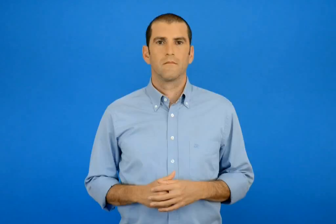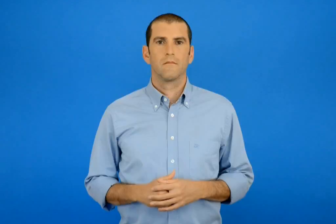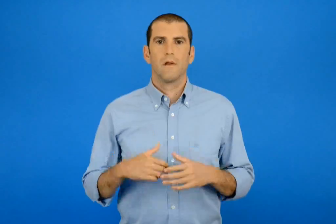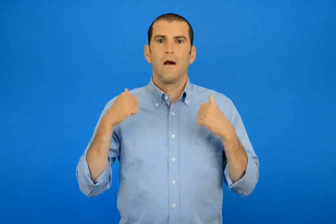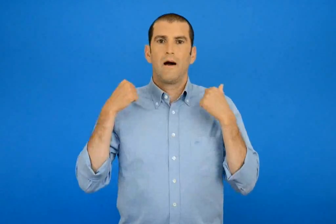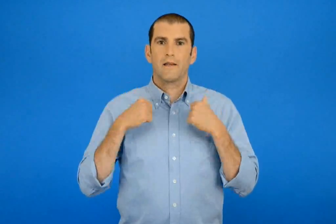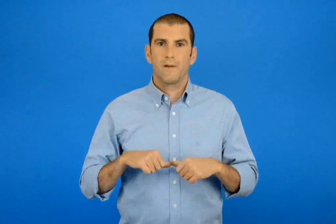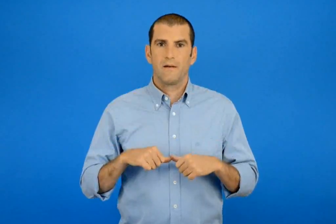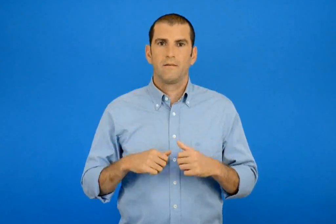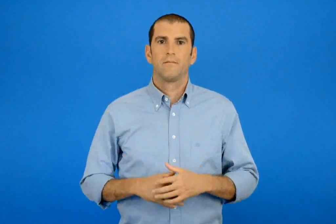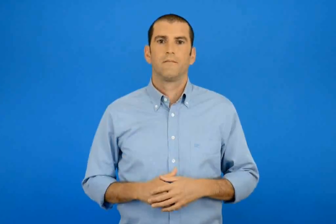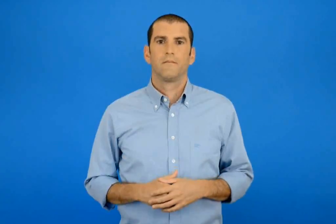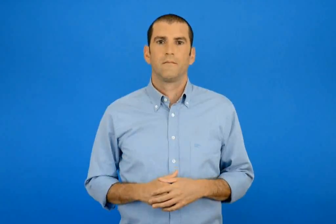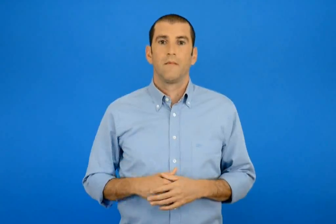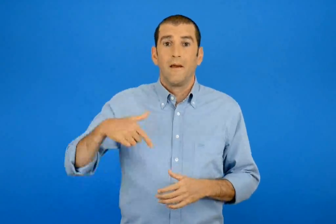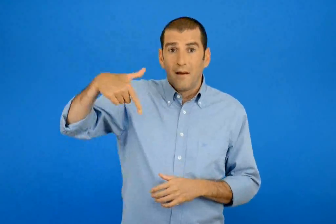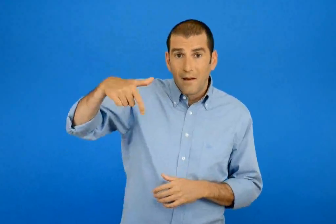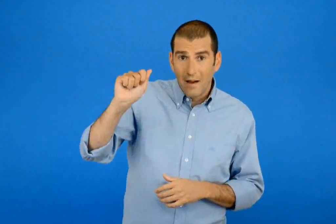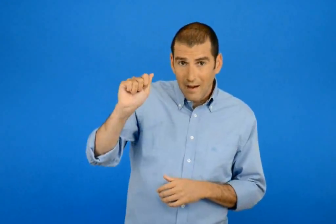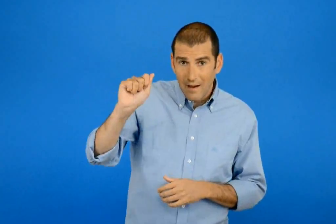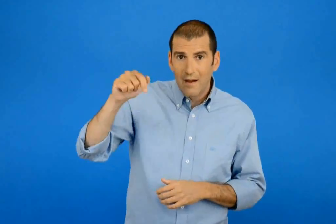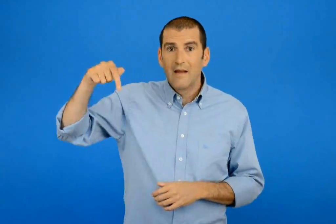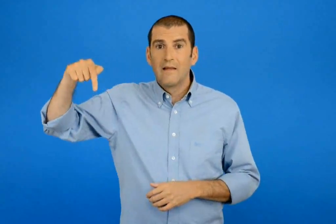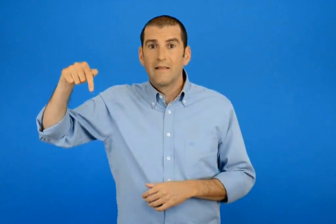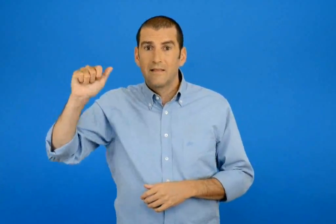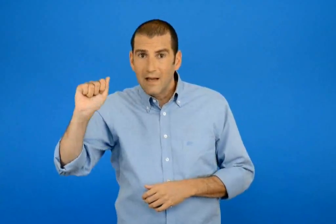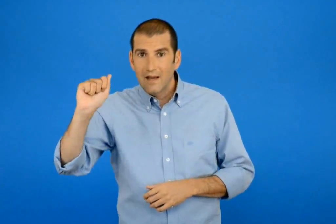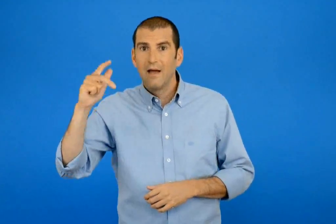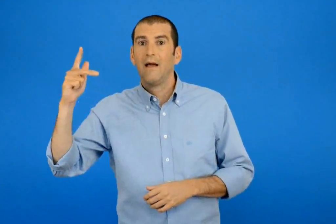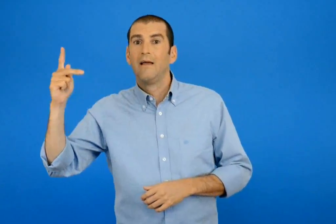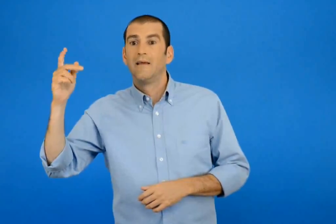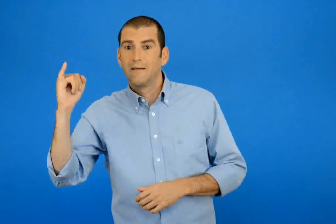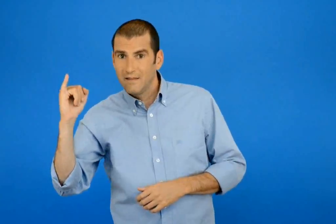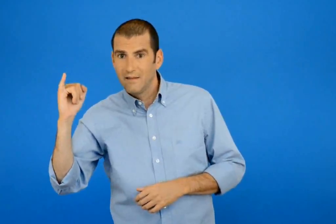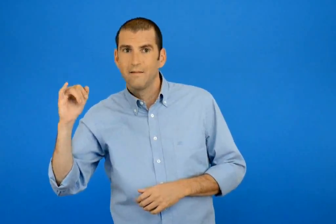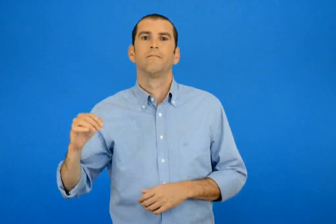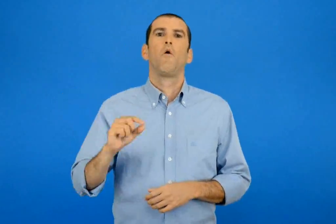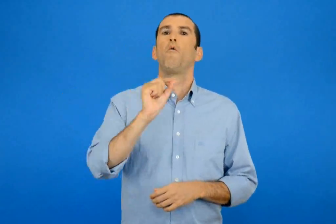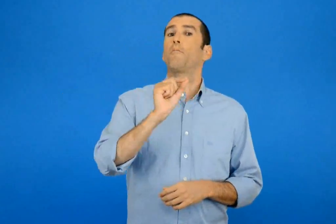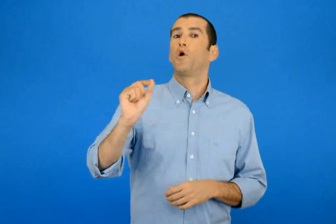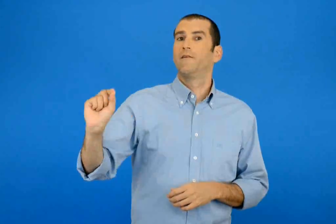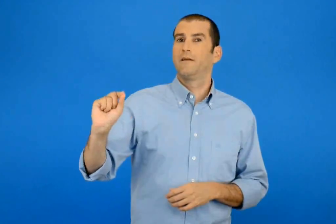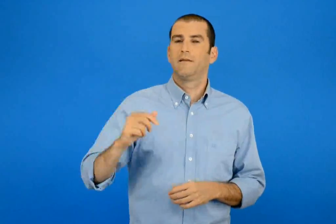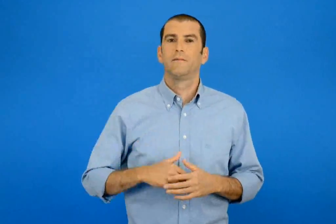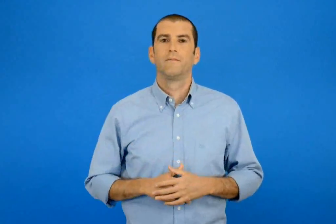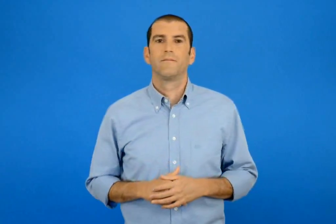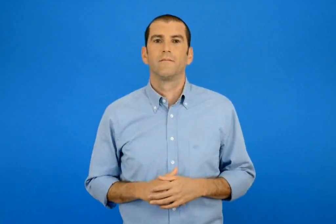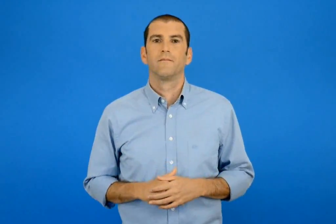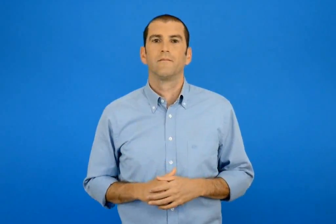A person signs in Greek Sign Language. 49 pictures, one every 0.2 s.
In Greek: αρμπεν γα τα κι μολυβί
